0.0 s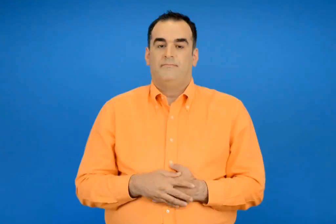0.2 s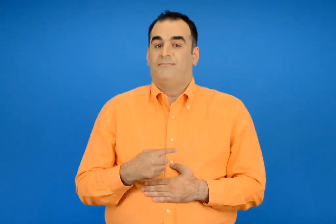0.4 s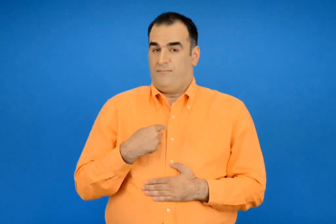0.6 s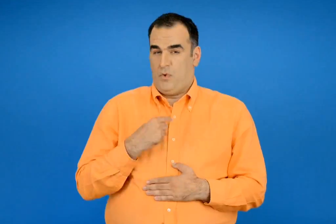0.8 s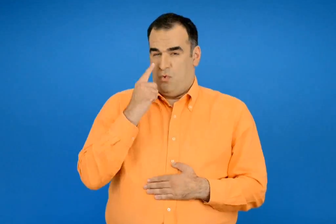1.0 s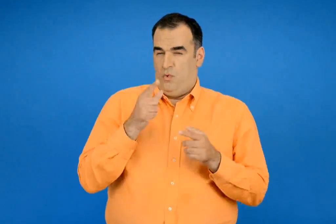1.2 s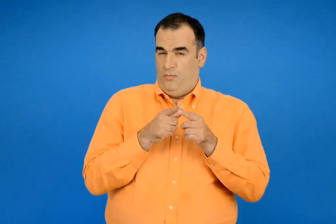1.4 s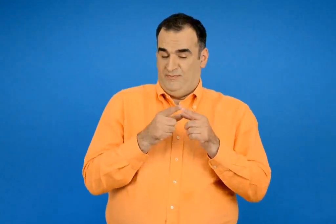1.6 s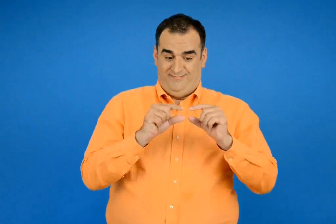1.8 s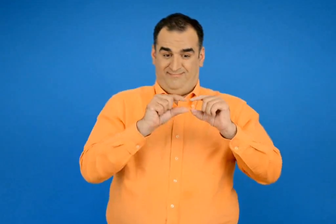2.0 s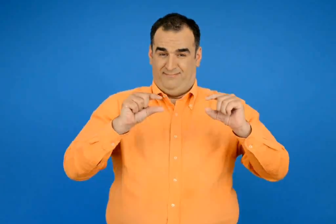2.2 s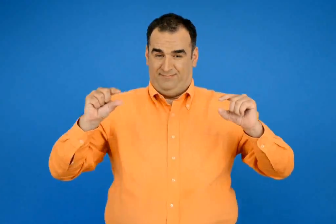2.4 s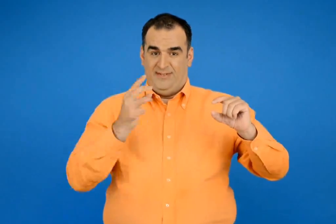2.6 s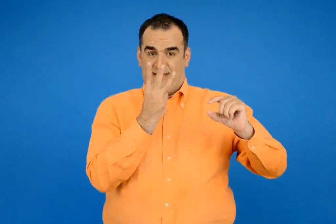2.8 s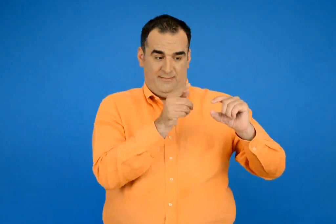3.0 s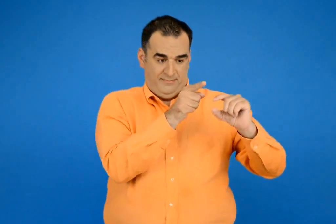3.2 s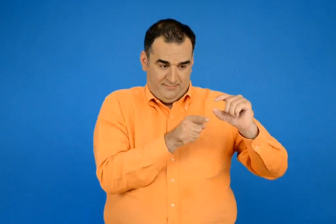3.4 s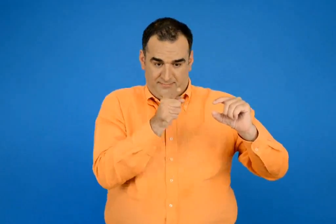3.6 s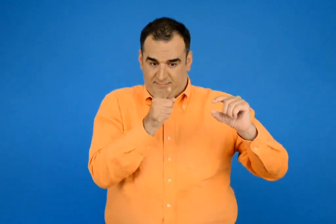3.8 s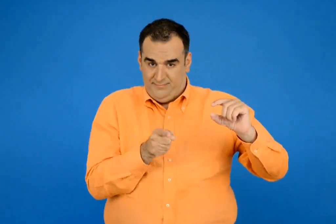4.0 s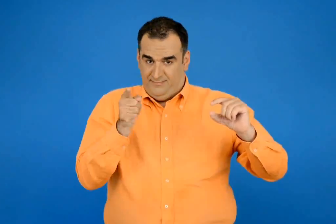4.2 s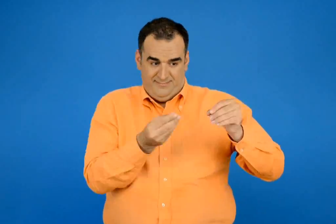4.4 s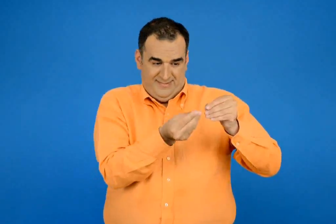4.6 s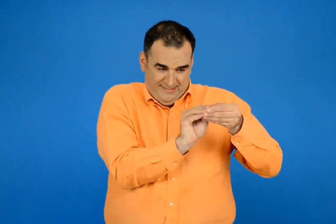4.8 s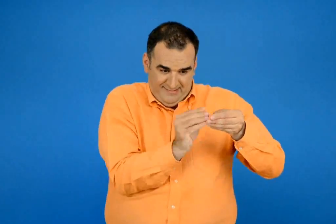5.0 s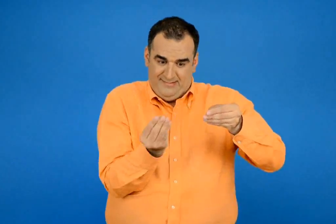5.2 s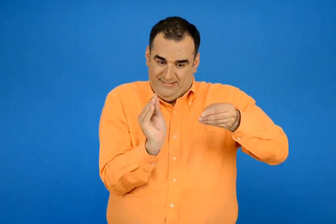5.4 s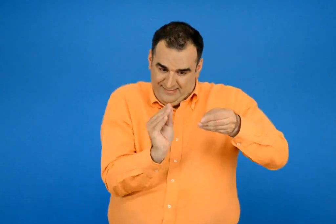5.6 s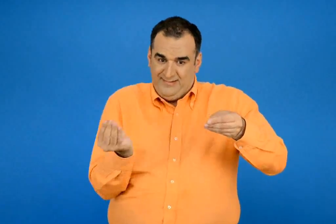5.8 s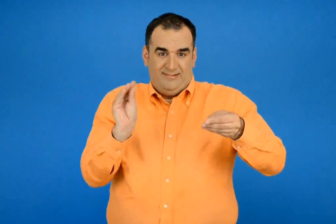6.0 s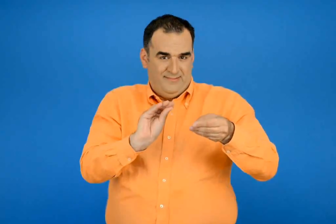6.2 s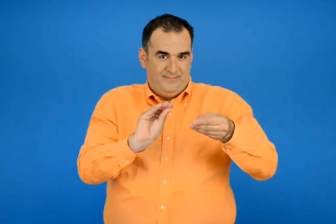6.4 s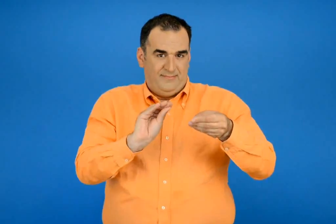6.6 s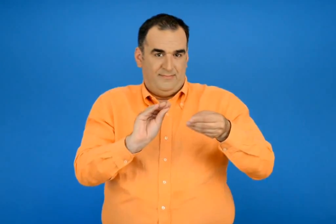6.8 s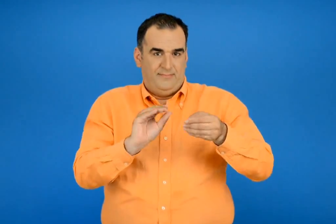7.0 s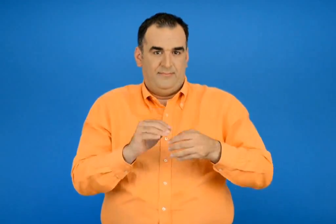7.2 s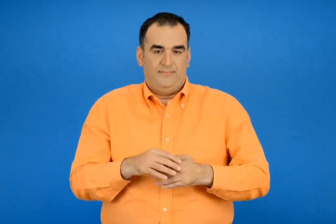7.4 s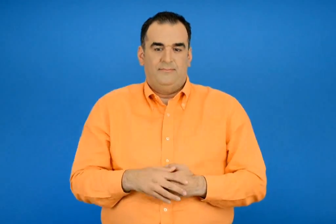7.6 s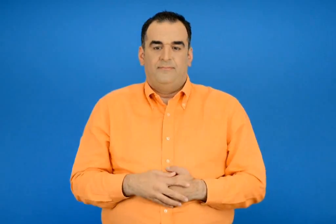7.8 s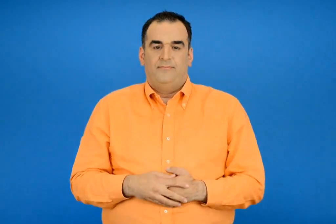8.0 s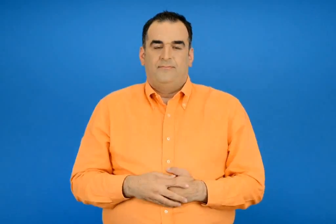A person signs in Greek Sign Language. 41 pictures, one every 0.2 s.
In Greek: δοκιμάζω να τσακίσω την ταινία μου σε 3 σημεία
